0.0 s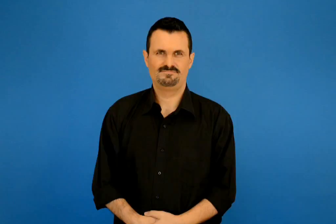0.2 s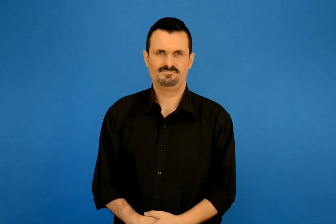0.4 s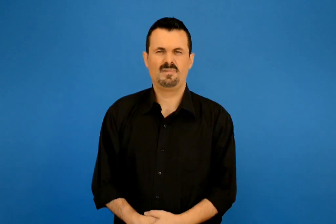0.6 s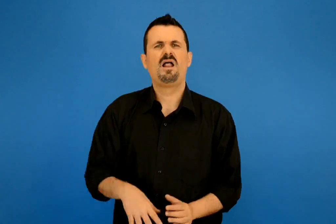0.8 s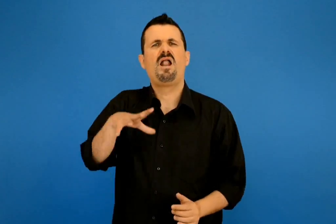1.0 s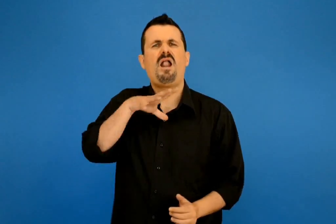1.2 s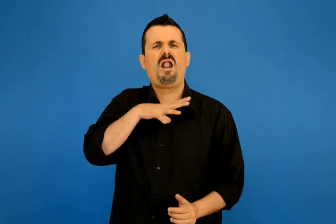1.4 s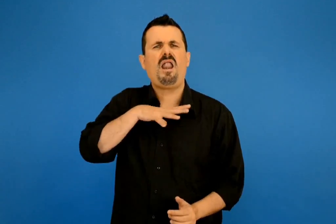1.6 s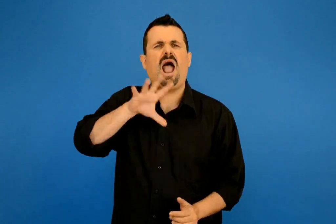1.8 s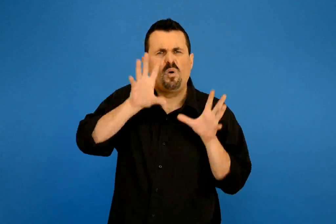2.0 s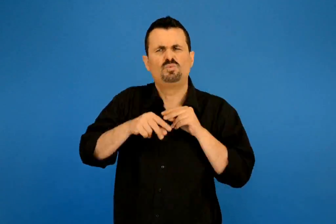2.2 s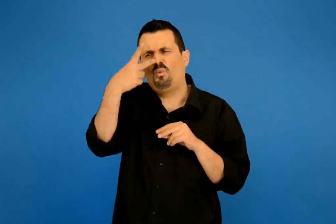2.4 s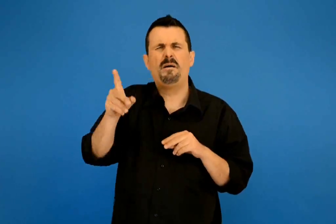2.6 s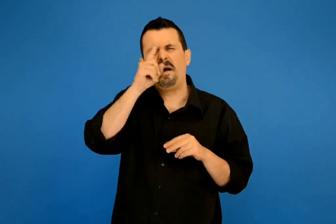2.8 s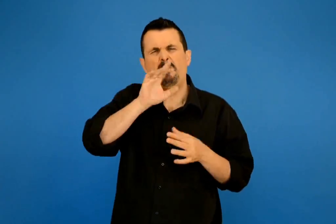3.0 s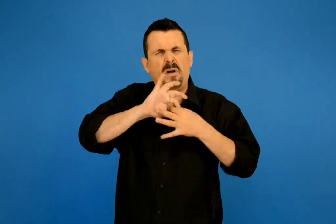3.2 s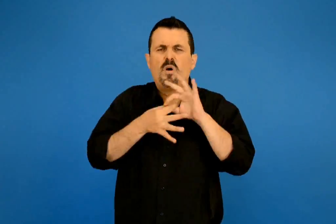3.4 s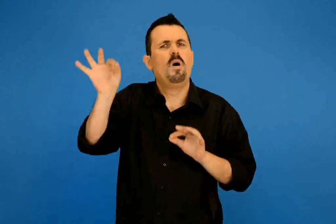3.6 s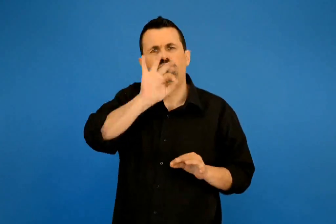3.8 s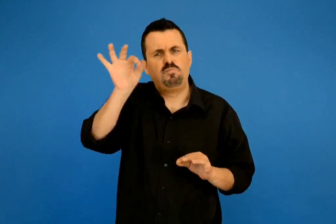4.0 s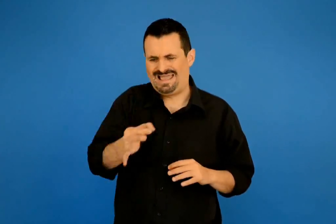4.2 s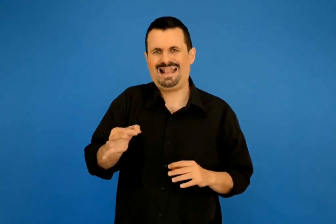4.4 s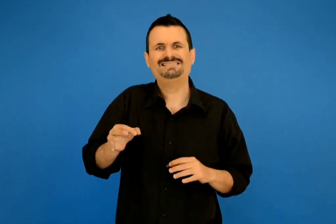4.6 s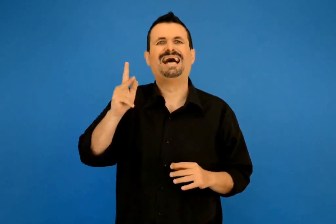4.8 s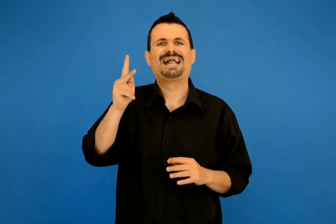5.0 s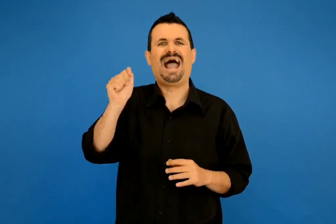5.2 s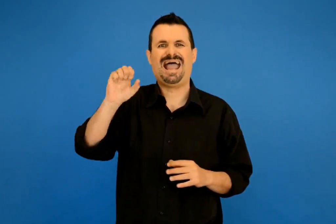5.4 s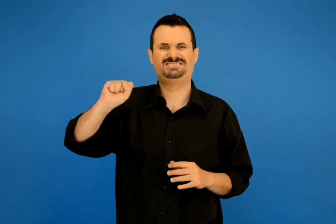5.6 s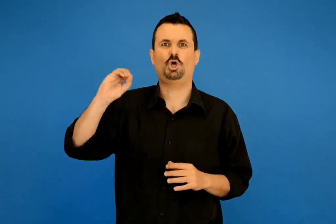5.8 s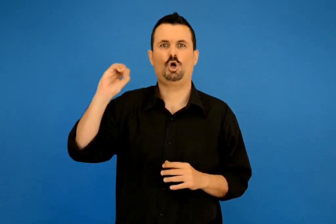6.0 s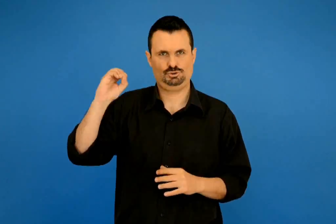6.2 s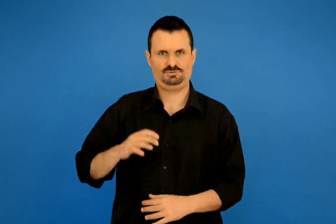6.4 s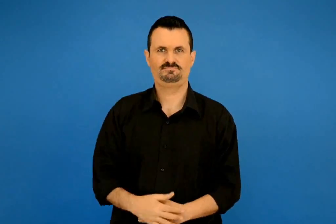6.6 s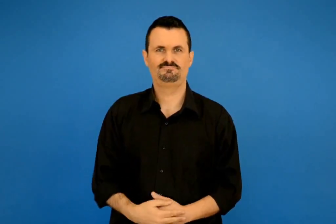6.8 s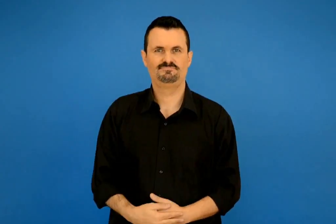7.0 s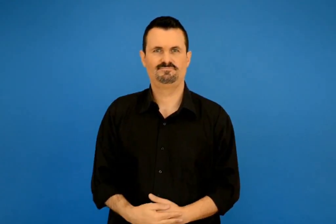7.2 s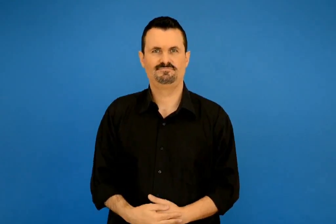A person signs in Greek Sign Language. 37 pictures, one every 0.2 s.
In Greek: λαϊκό παραμύθι από την κάσο
